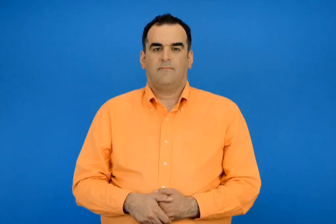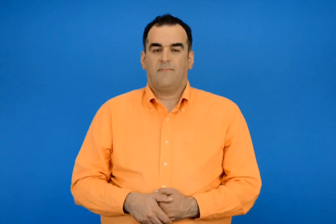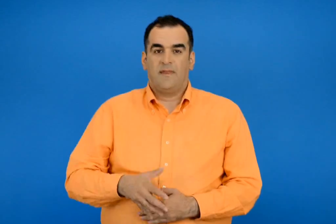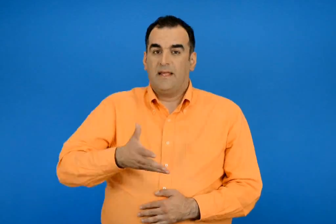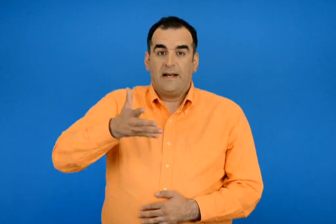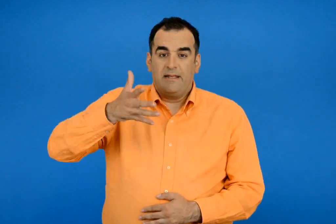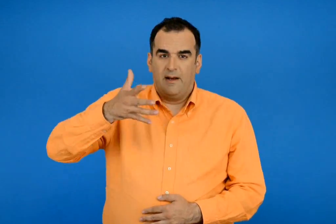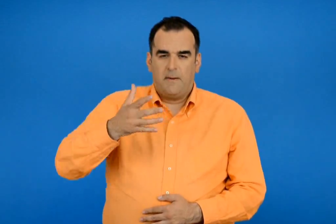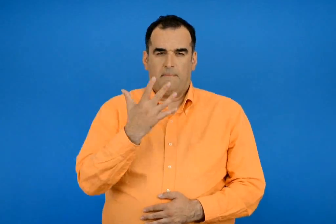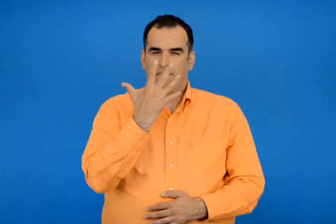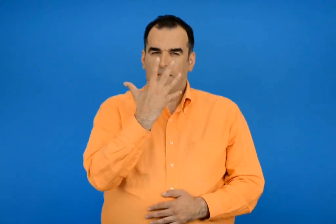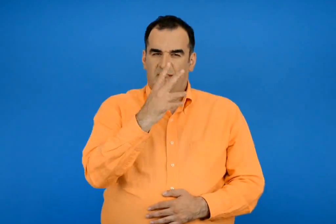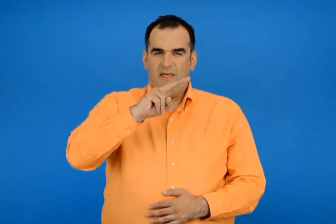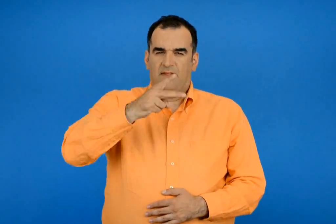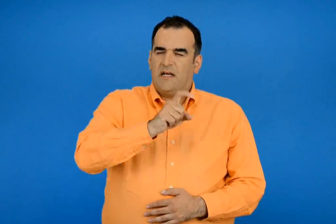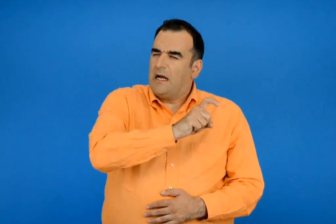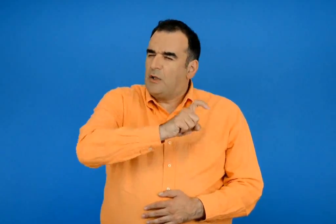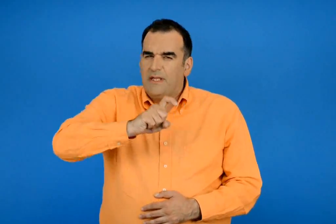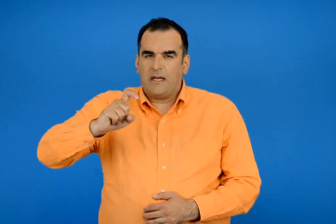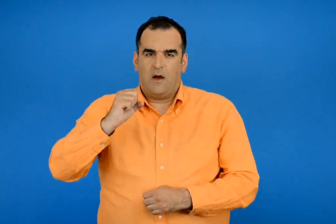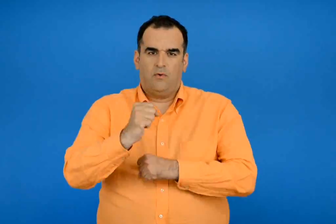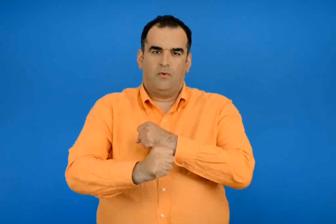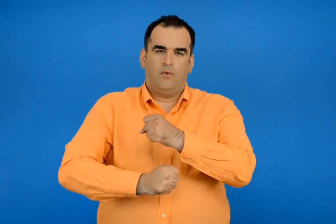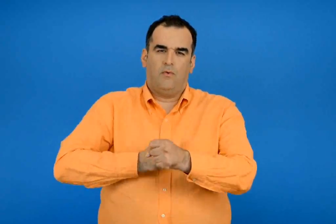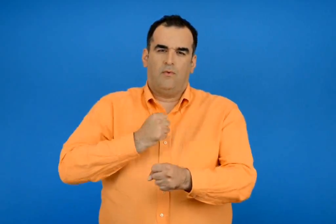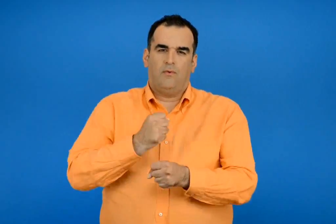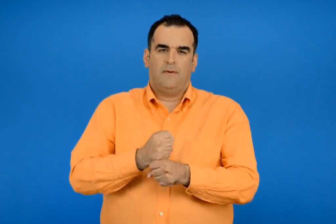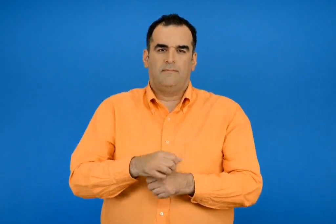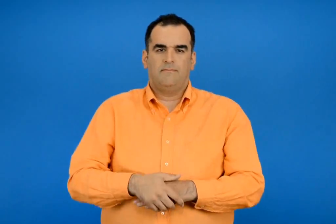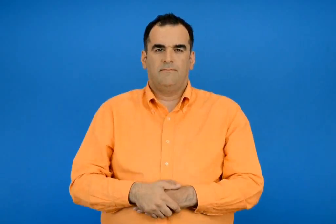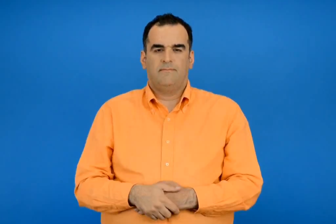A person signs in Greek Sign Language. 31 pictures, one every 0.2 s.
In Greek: ηλικία 5 δισεκατομμύρια χρονιά
